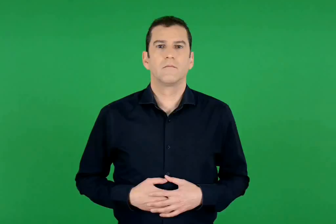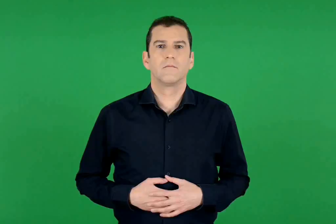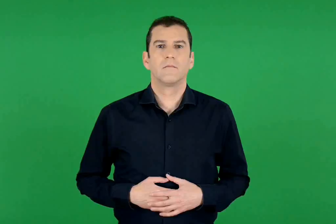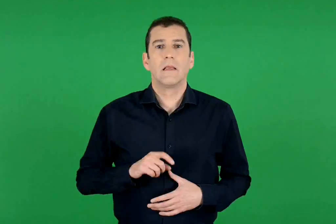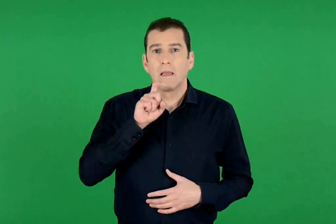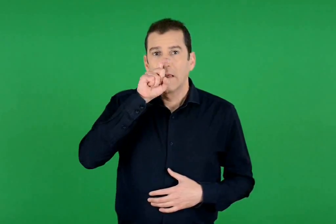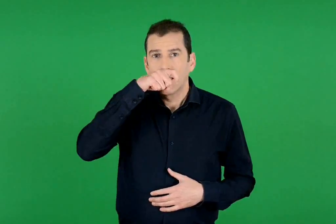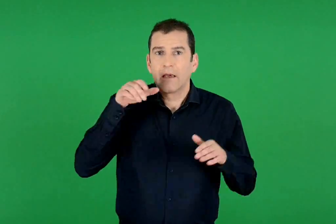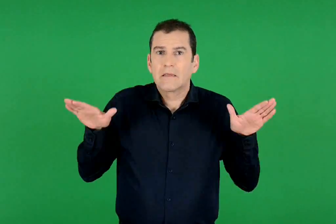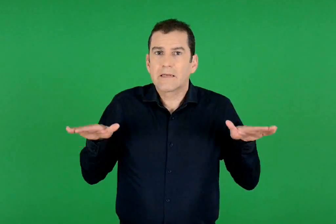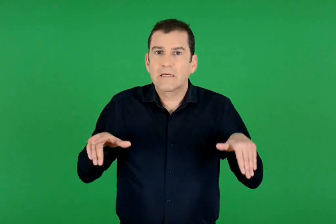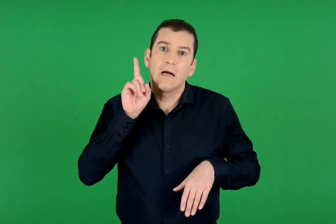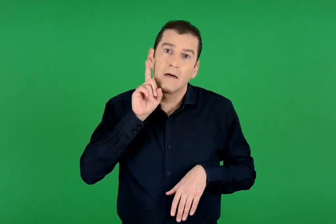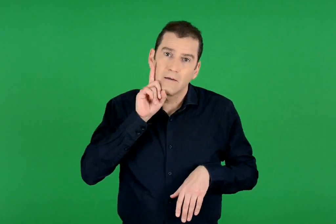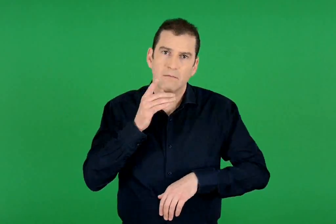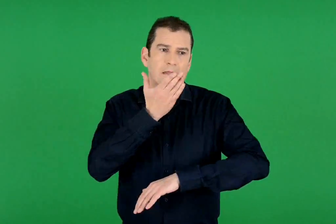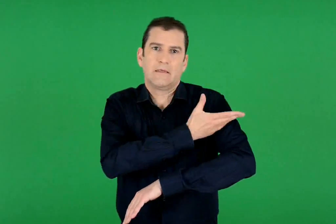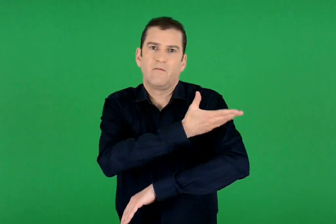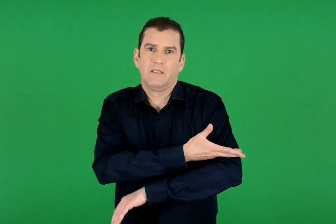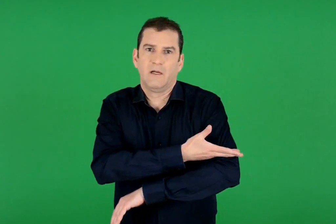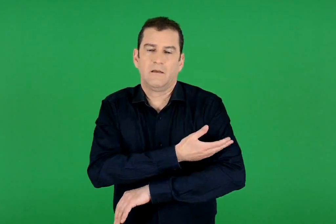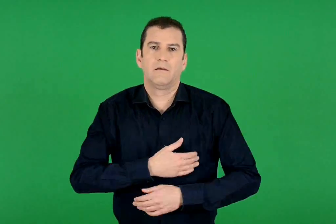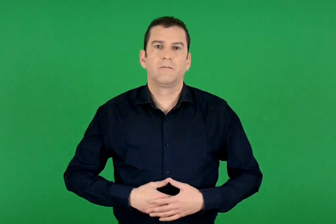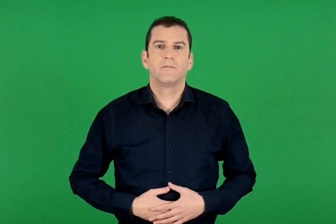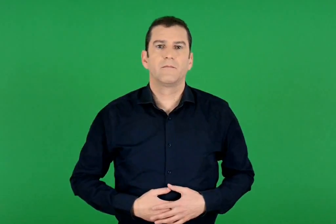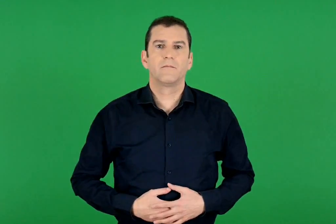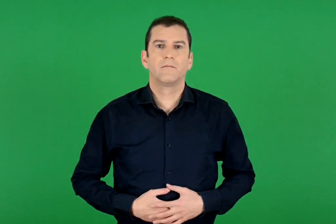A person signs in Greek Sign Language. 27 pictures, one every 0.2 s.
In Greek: τραυματισμένη γερακίνα.
